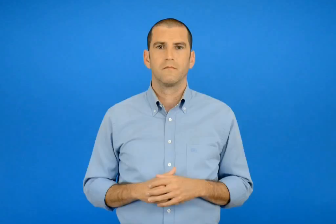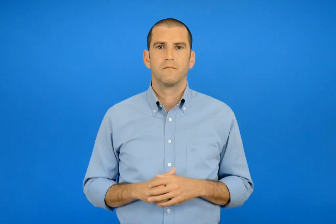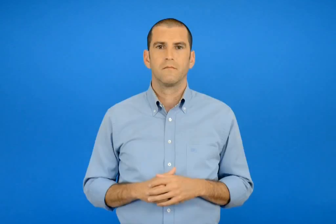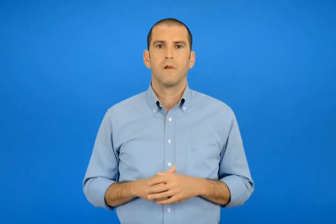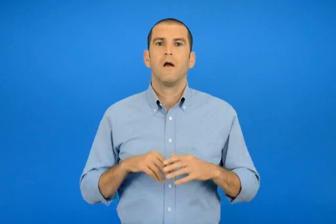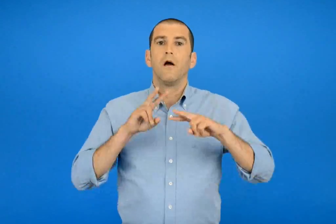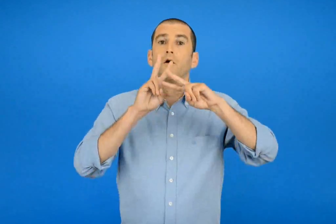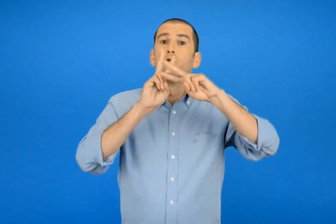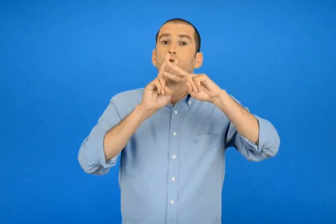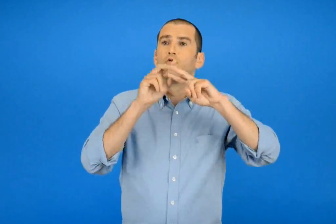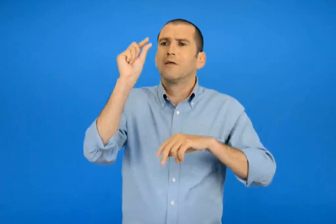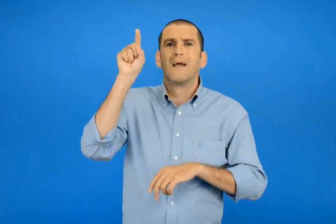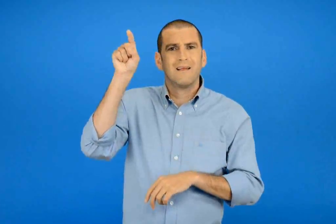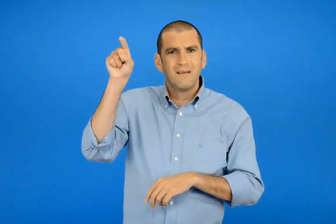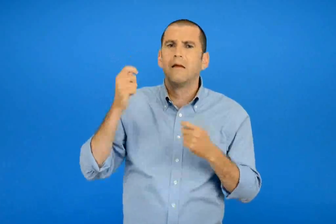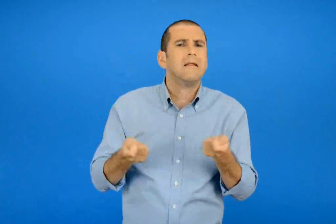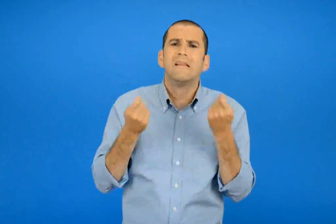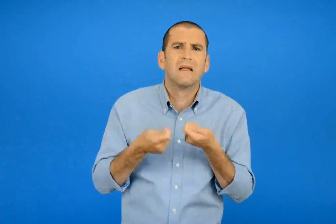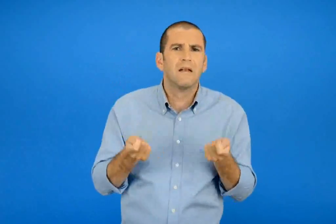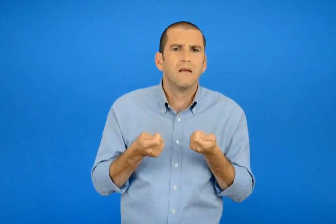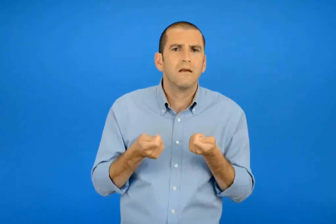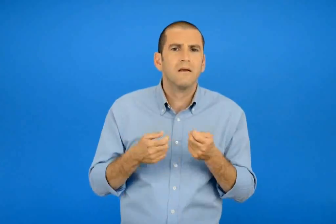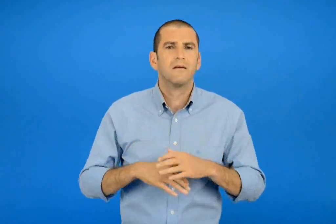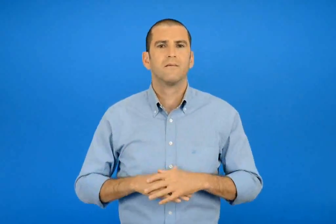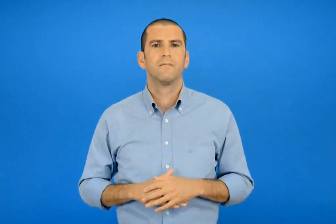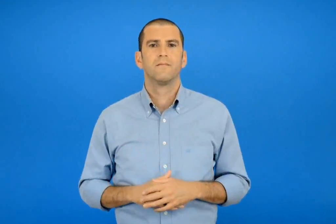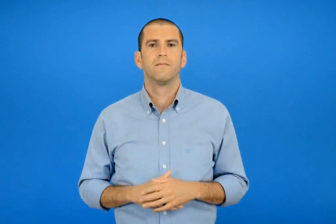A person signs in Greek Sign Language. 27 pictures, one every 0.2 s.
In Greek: τι έκανε το αστεράκι ;
